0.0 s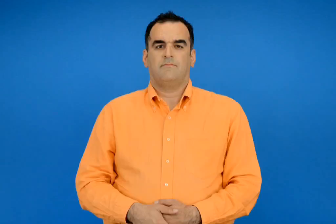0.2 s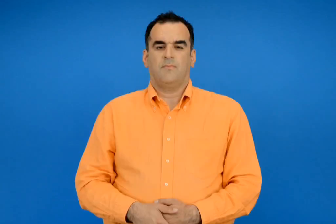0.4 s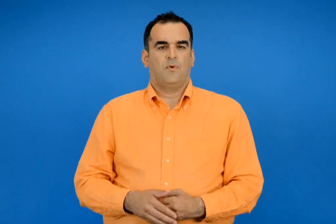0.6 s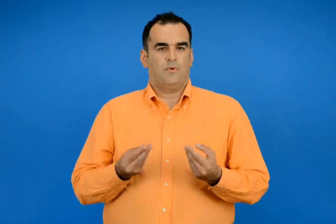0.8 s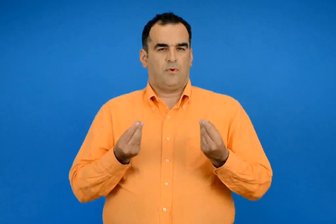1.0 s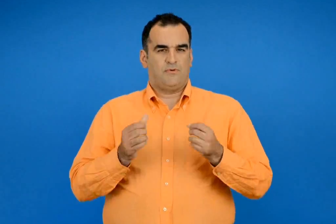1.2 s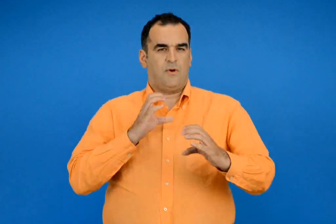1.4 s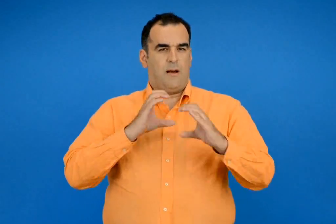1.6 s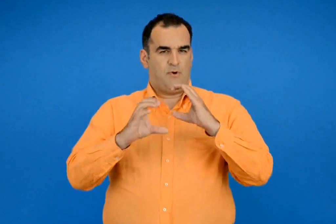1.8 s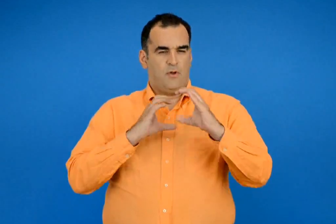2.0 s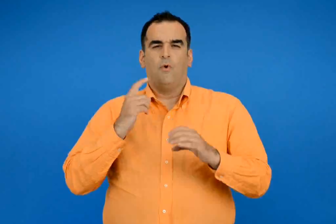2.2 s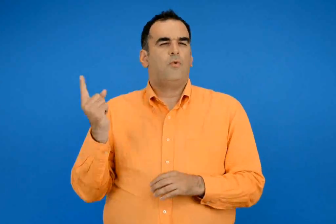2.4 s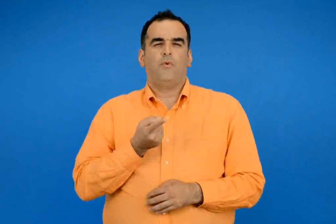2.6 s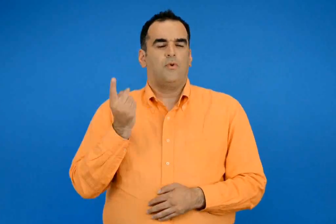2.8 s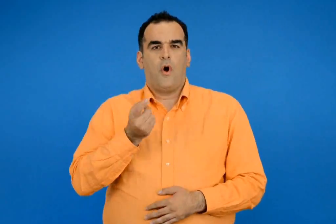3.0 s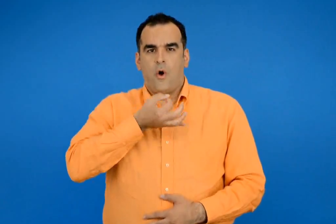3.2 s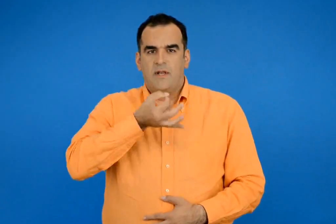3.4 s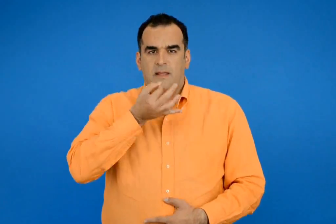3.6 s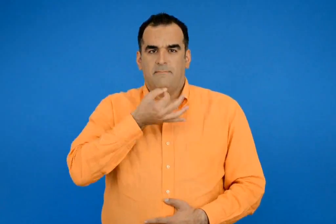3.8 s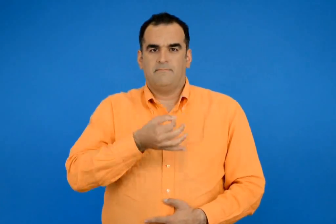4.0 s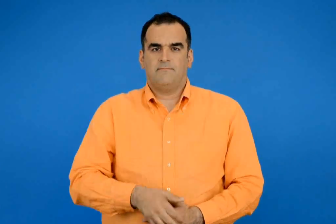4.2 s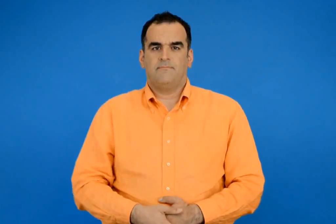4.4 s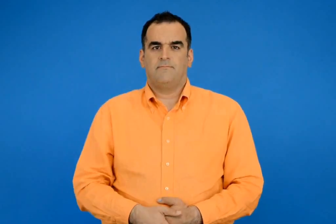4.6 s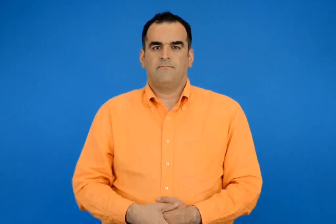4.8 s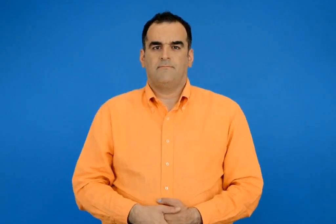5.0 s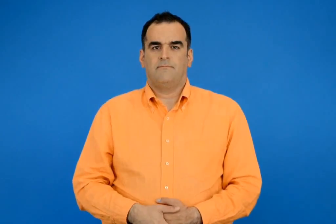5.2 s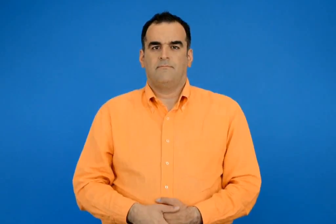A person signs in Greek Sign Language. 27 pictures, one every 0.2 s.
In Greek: ο πιο συνηθισμένος τρόπος επικοινωνίας είναι η ομιλία
